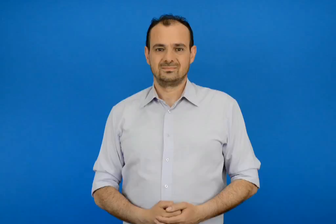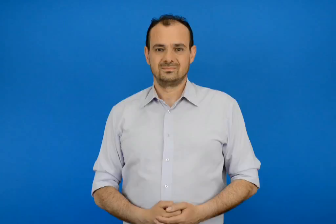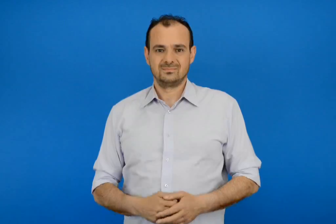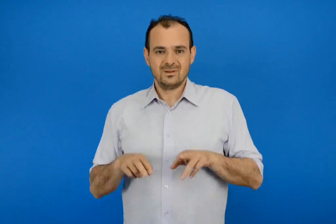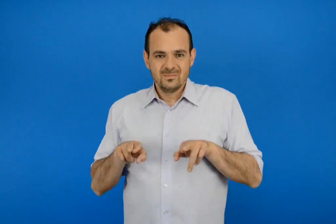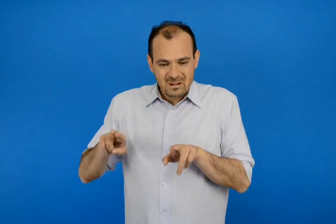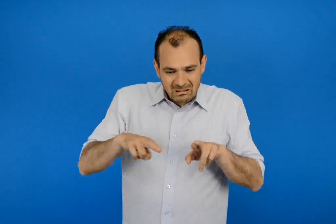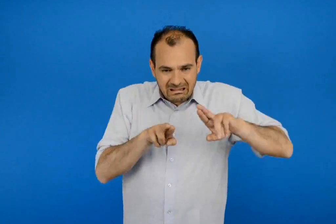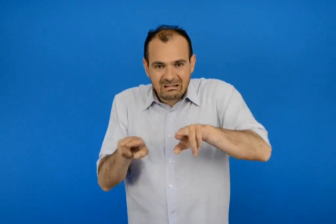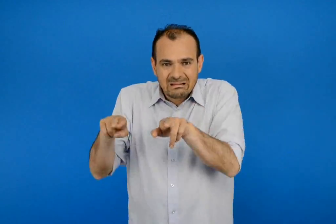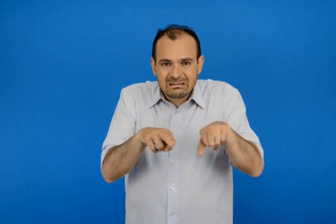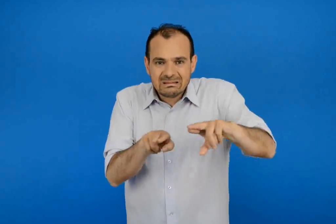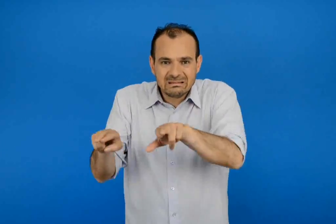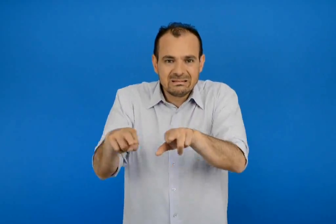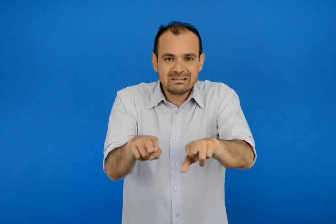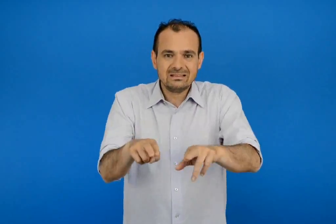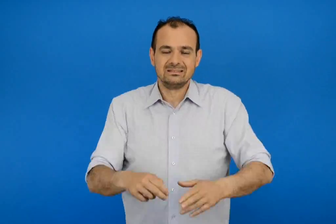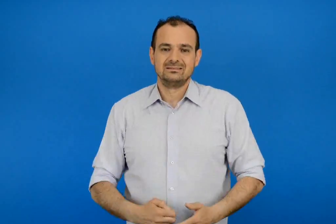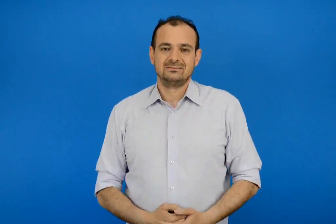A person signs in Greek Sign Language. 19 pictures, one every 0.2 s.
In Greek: καλντερίμι
